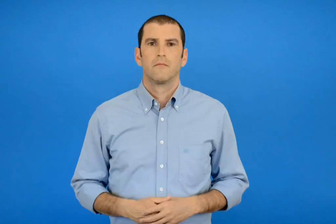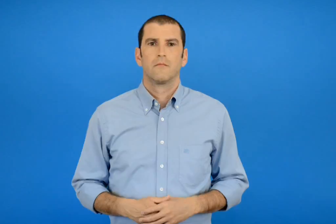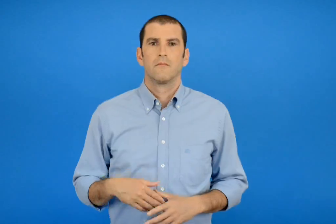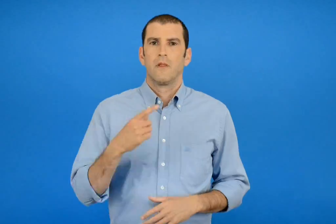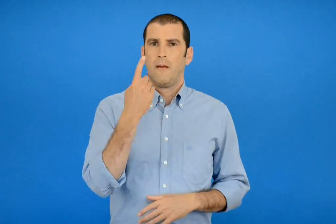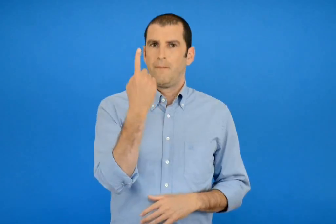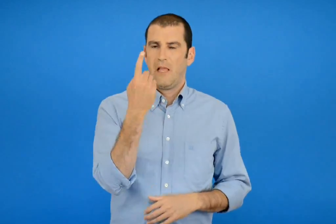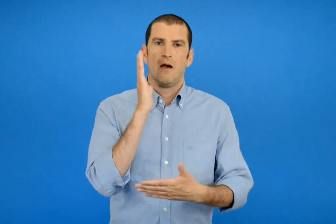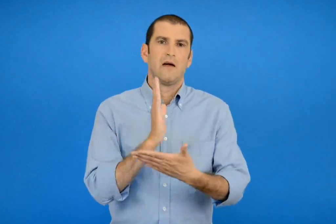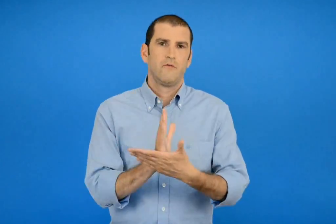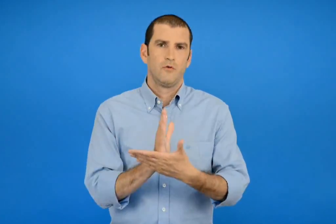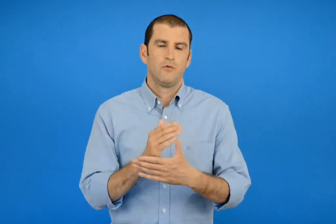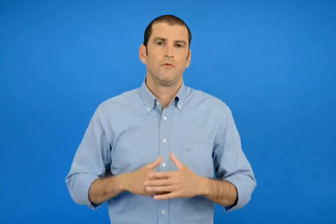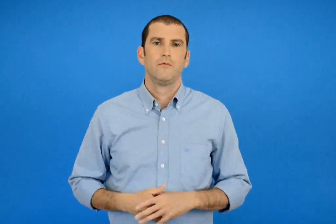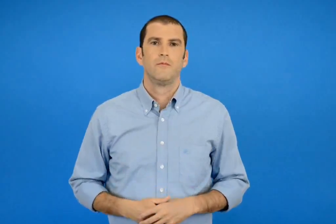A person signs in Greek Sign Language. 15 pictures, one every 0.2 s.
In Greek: 1 ακριβώς
